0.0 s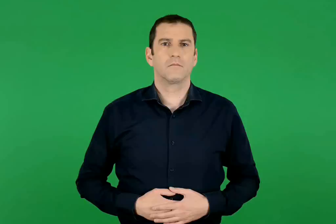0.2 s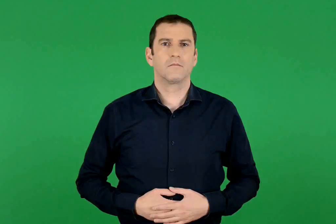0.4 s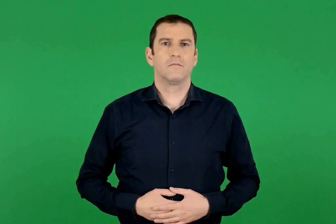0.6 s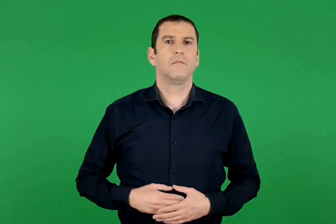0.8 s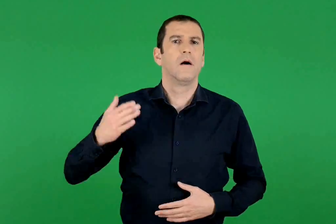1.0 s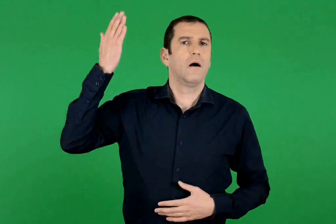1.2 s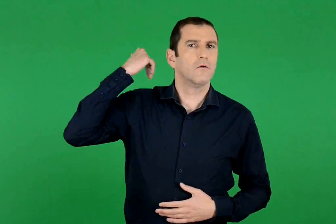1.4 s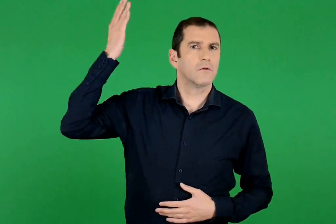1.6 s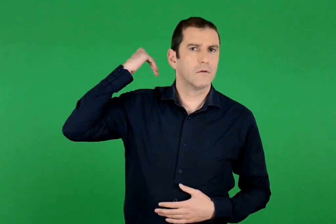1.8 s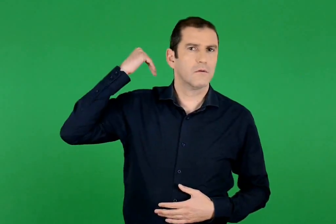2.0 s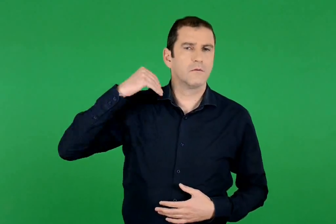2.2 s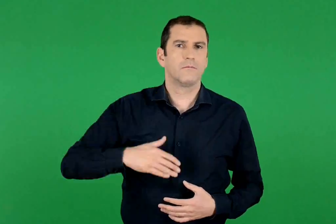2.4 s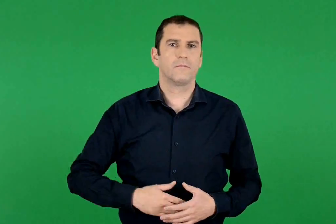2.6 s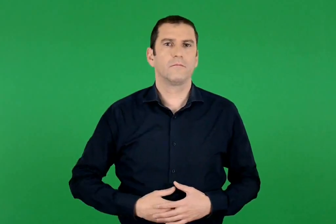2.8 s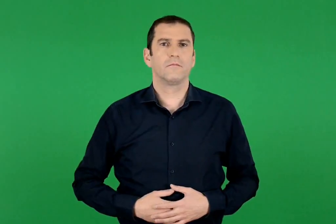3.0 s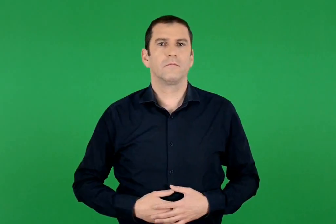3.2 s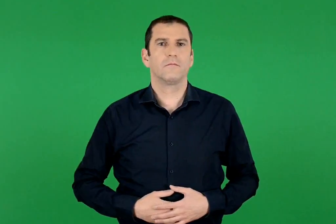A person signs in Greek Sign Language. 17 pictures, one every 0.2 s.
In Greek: άλλοτε
